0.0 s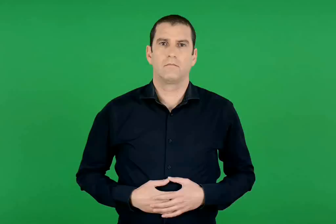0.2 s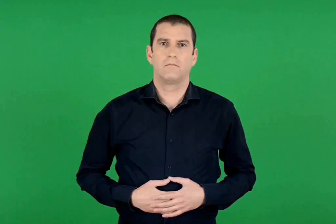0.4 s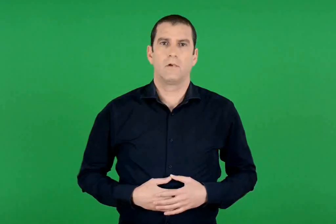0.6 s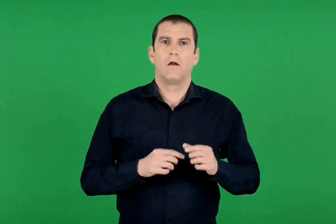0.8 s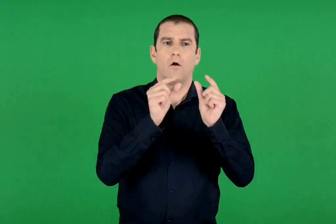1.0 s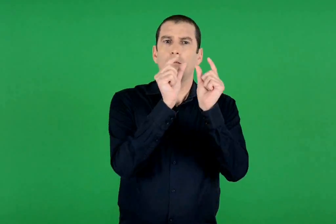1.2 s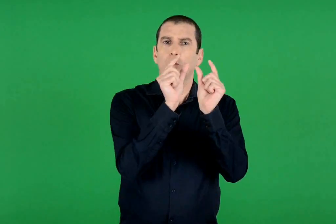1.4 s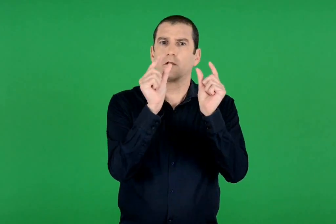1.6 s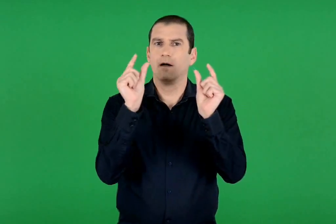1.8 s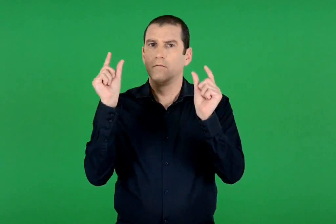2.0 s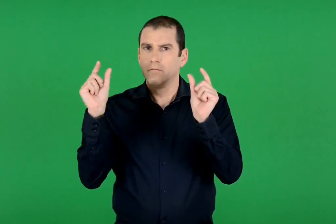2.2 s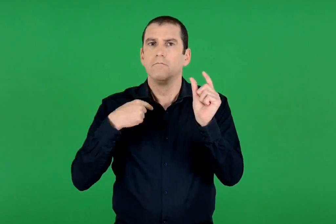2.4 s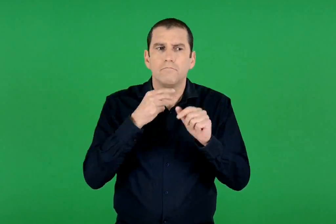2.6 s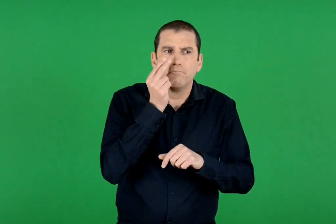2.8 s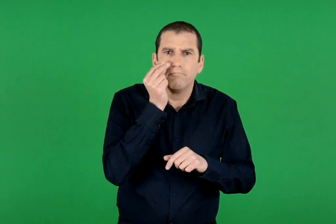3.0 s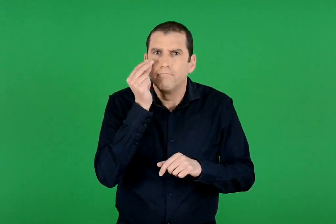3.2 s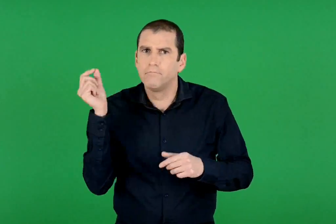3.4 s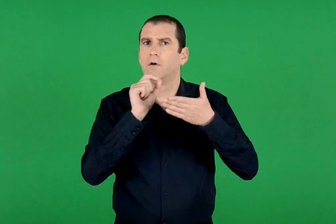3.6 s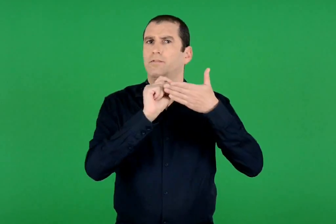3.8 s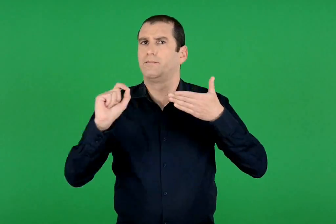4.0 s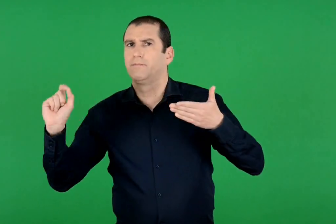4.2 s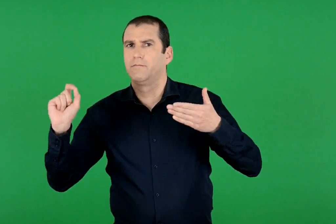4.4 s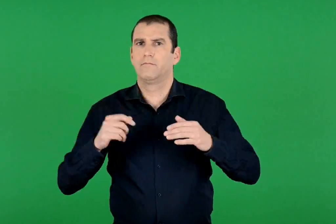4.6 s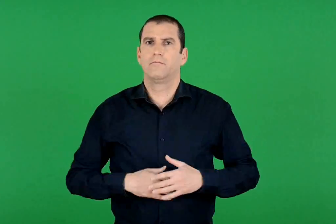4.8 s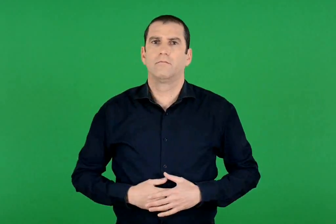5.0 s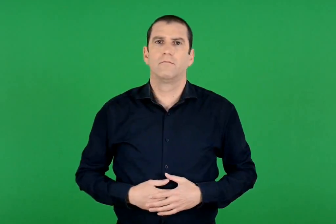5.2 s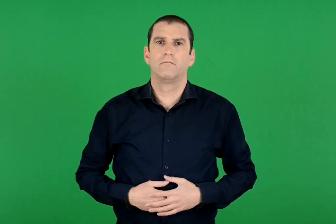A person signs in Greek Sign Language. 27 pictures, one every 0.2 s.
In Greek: παρατηρώ και συμπληρώνω τα μοτίβα
